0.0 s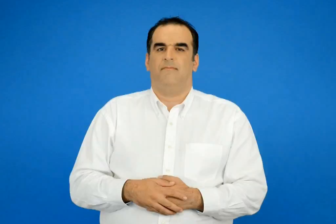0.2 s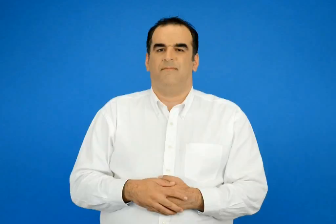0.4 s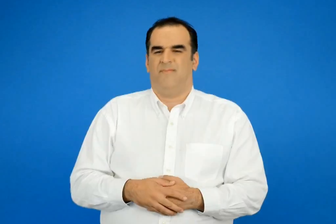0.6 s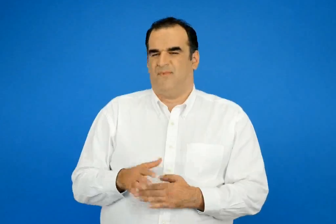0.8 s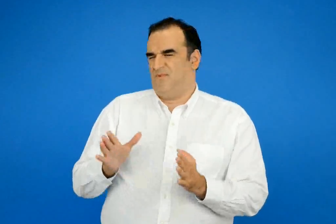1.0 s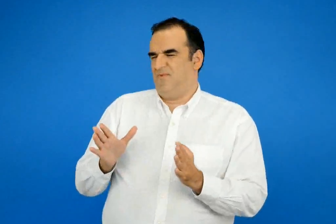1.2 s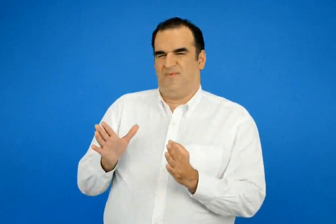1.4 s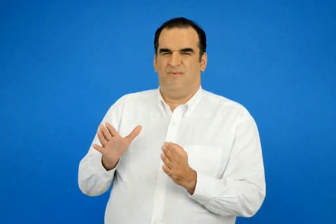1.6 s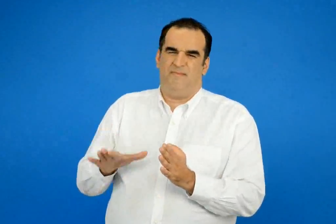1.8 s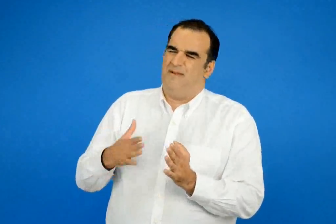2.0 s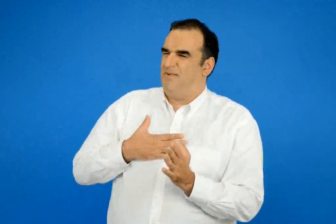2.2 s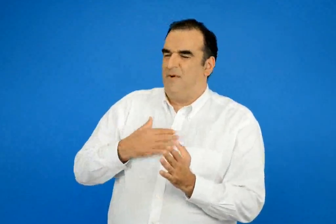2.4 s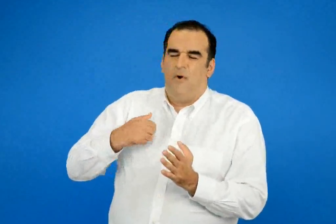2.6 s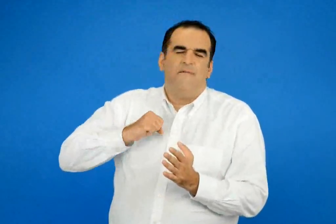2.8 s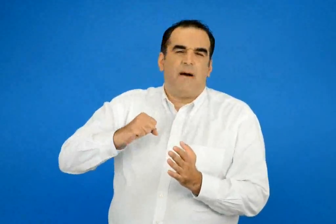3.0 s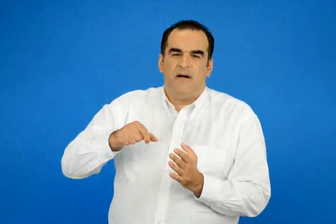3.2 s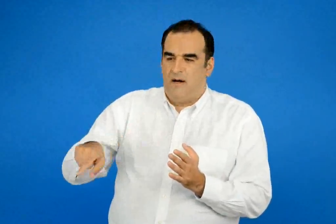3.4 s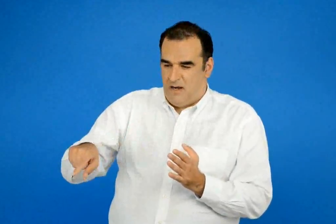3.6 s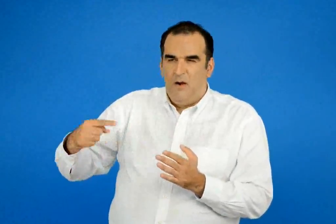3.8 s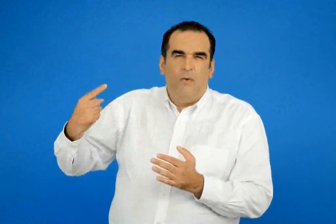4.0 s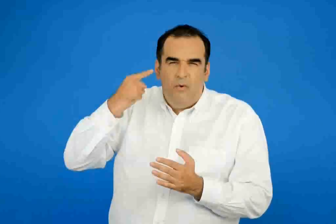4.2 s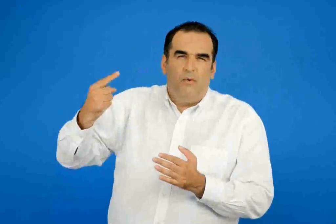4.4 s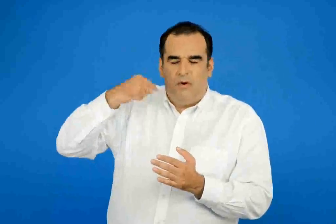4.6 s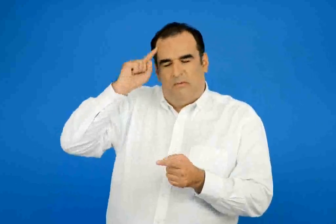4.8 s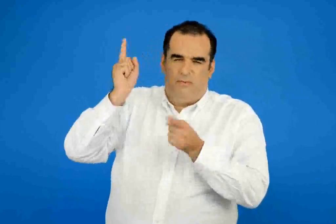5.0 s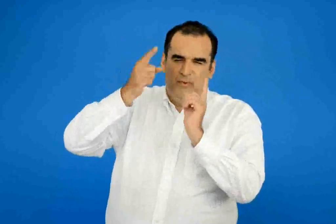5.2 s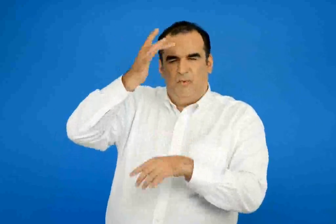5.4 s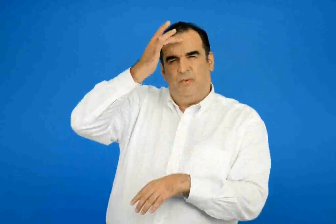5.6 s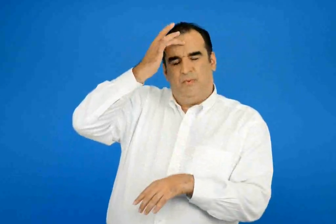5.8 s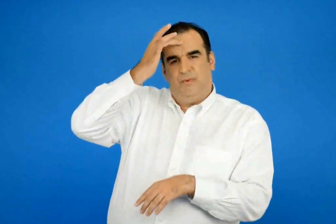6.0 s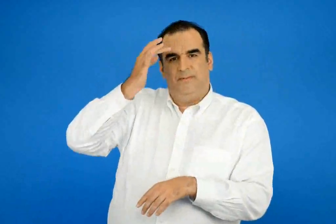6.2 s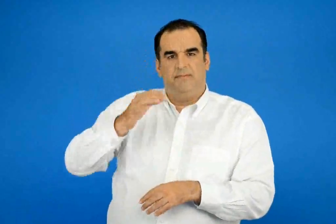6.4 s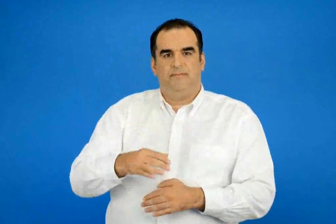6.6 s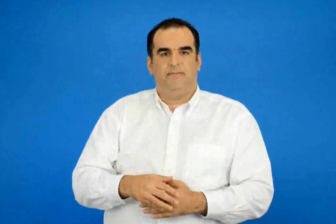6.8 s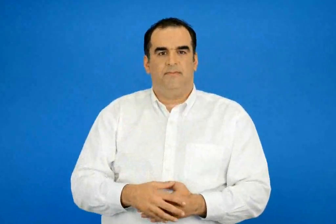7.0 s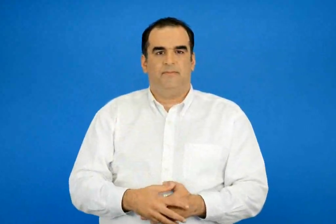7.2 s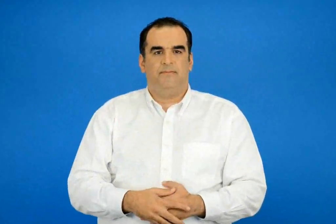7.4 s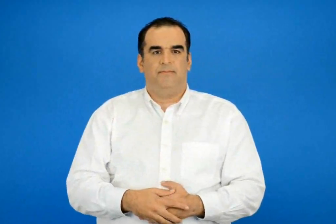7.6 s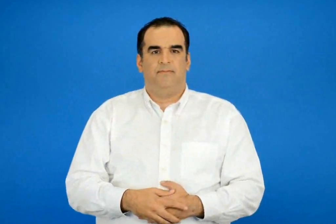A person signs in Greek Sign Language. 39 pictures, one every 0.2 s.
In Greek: παιδί μου φοβάμαι ότι θα με ζαλίζεις με αυτό
